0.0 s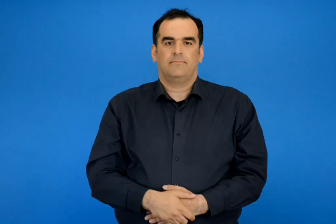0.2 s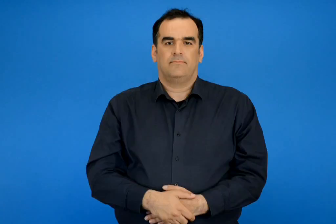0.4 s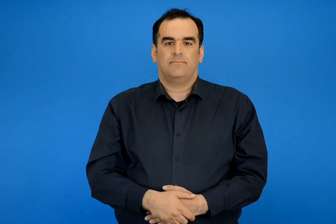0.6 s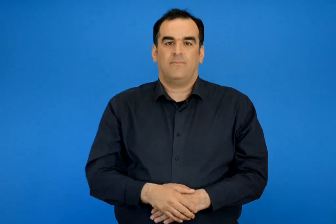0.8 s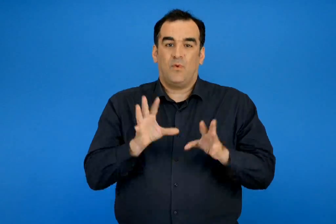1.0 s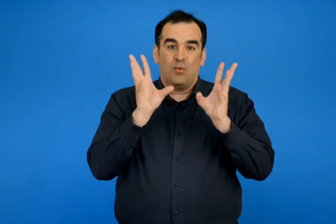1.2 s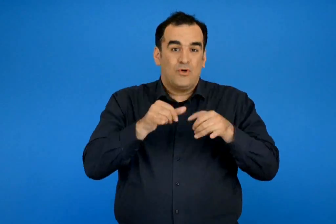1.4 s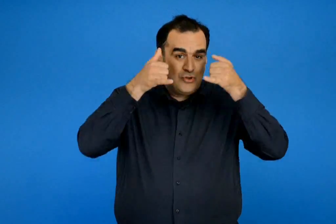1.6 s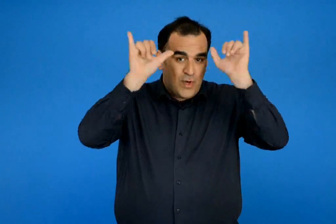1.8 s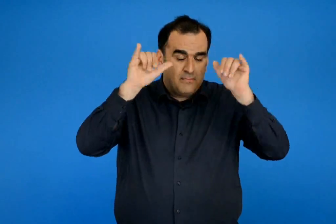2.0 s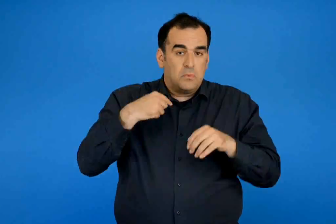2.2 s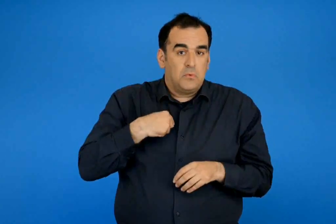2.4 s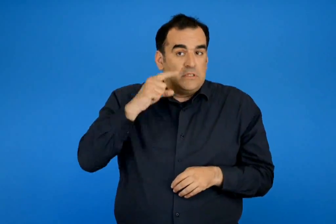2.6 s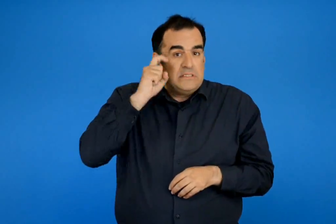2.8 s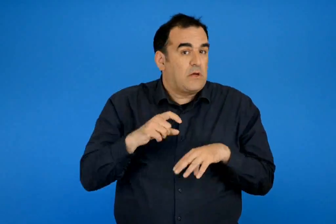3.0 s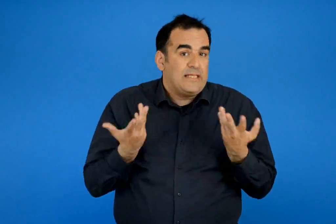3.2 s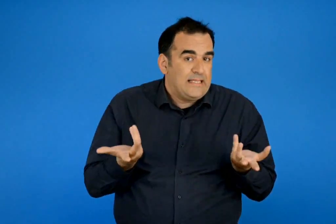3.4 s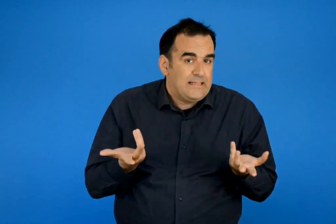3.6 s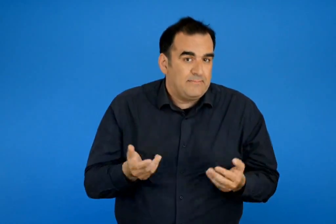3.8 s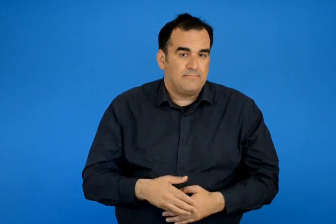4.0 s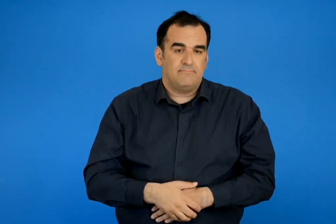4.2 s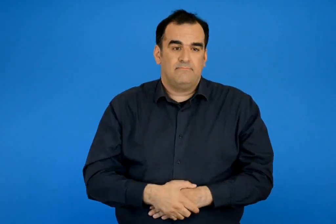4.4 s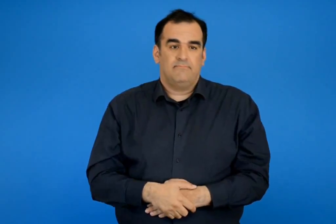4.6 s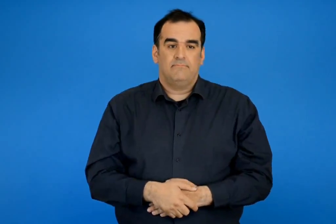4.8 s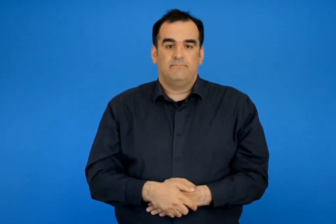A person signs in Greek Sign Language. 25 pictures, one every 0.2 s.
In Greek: τι ξέρω για τα ζώα
